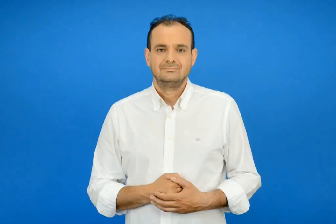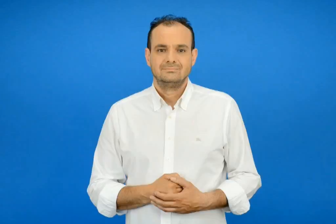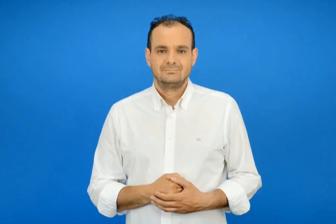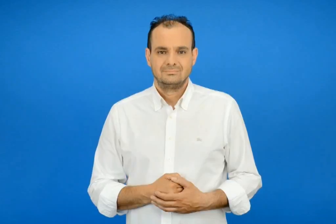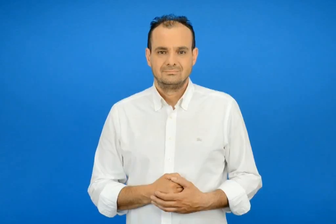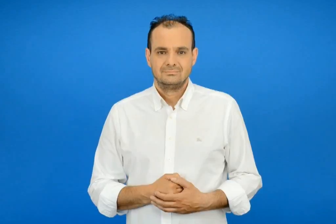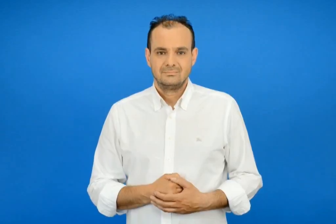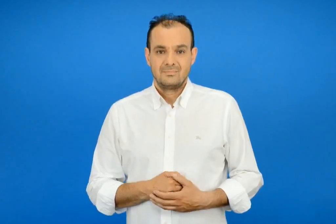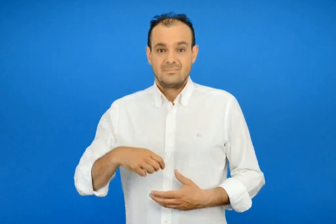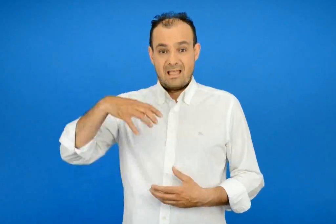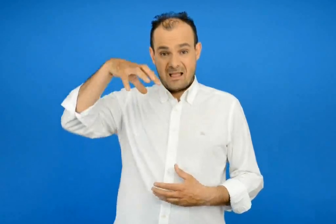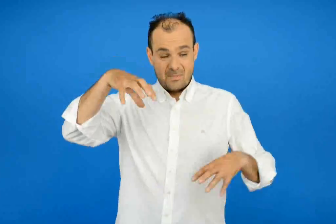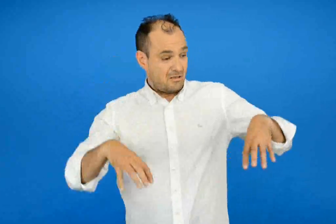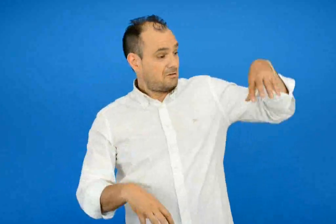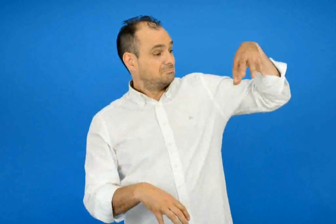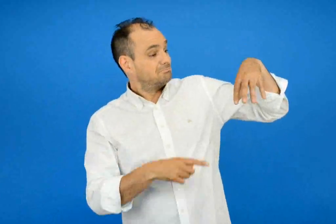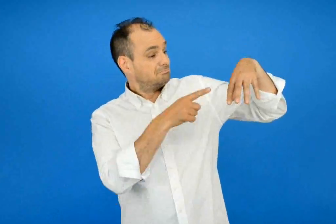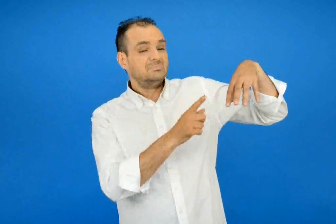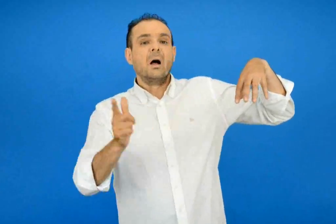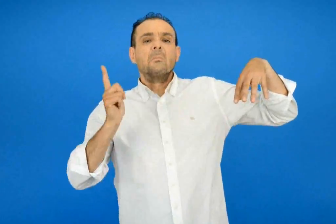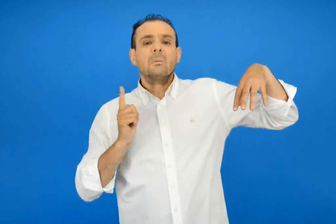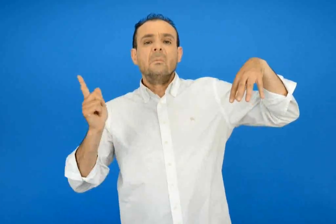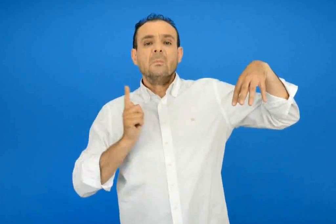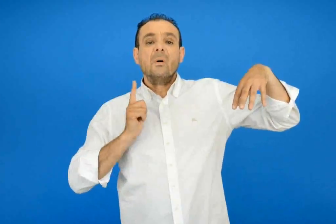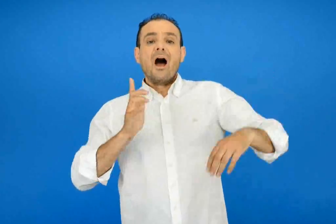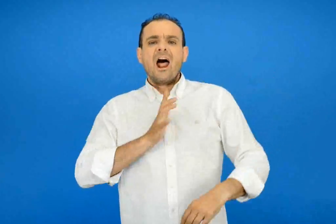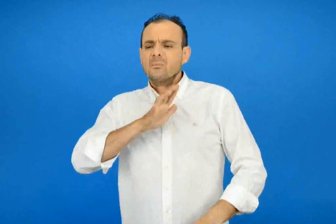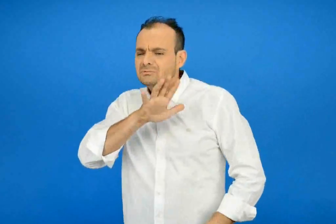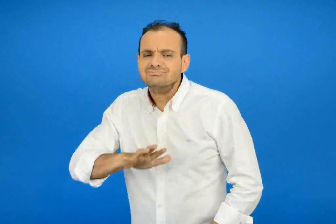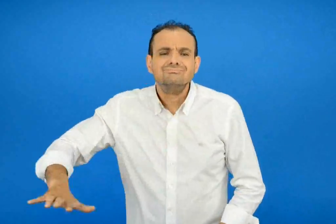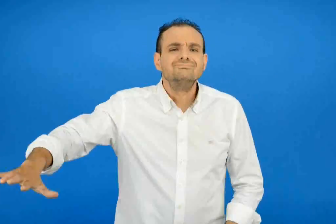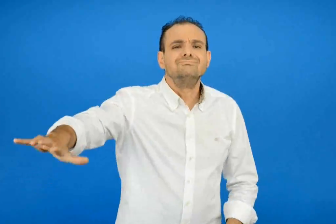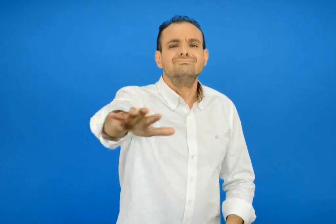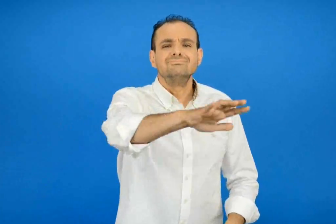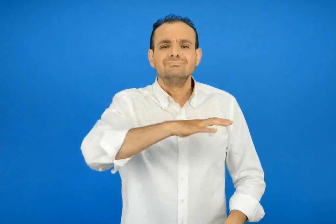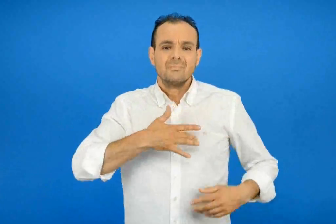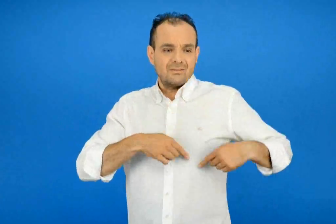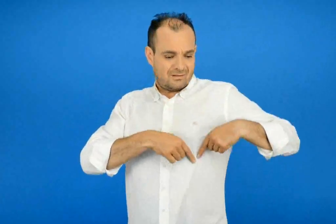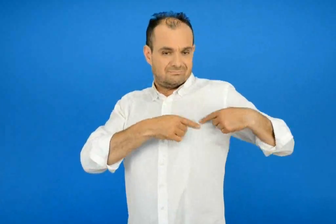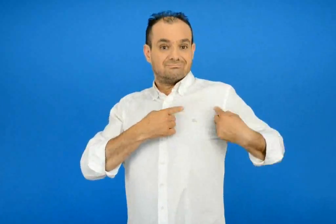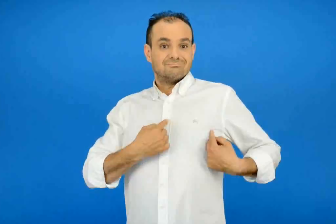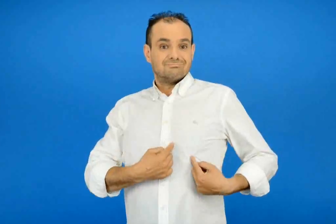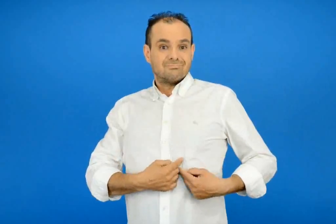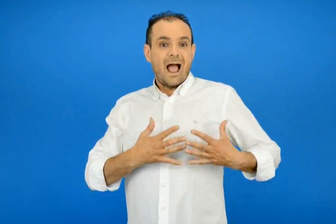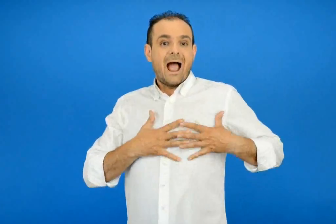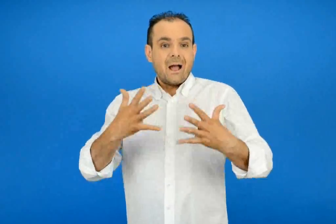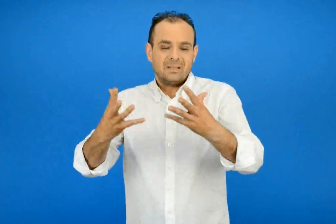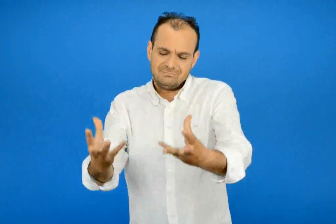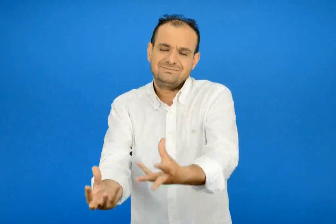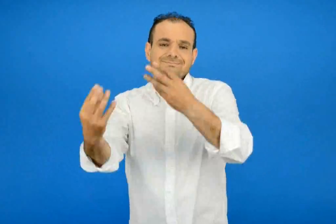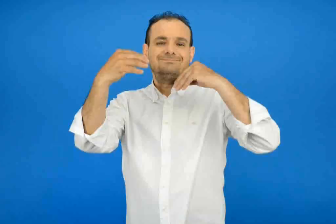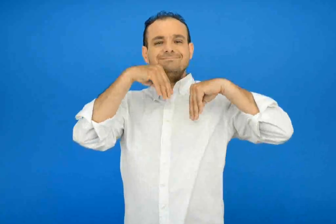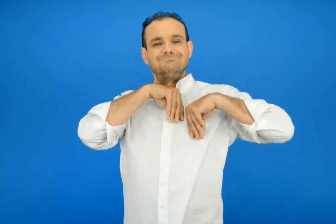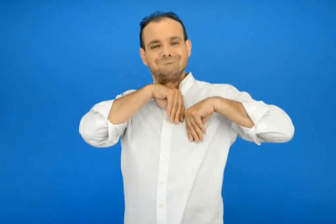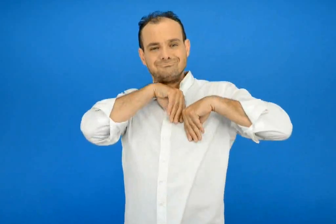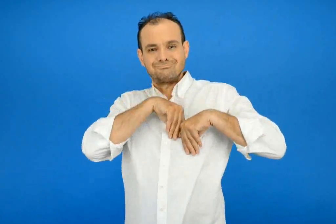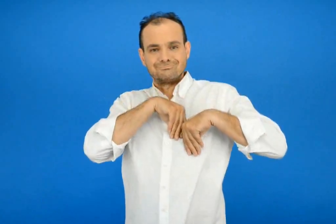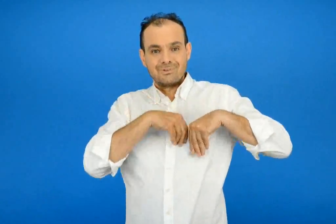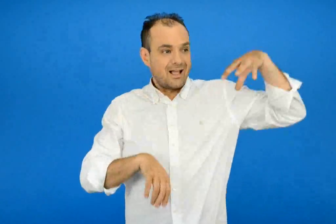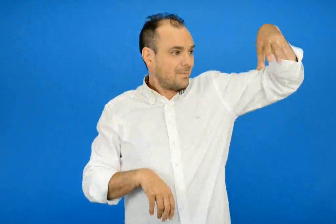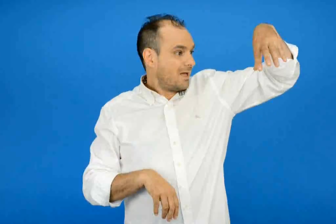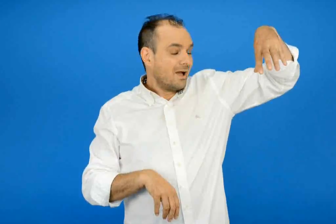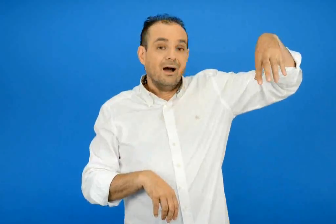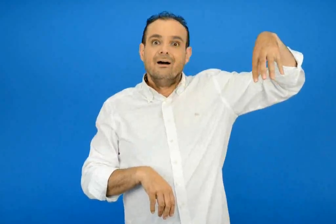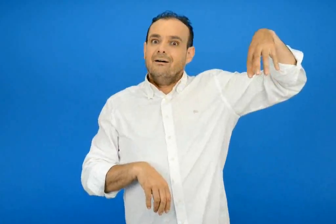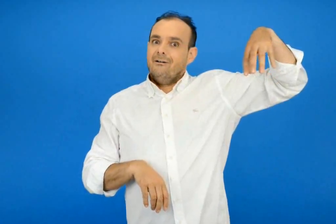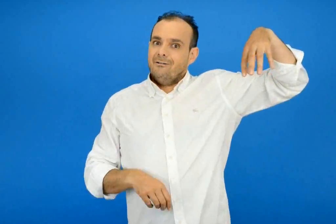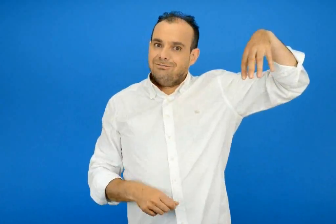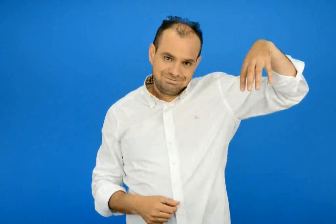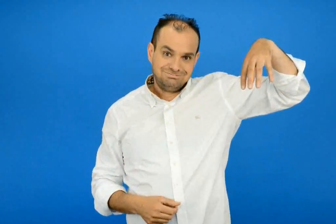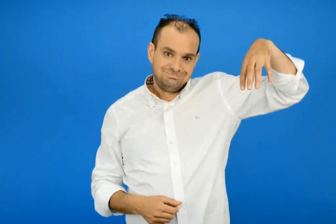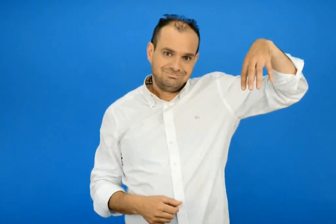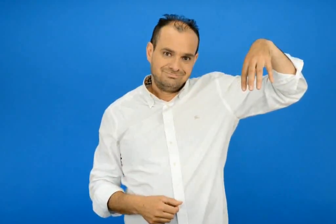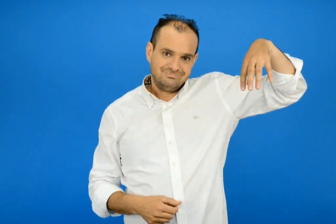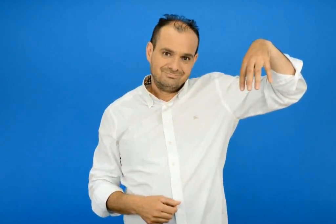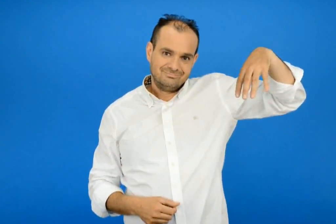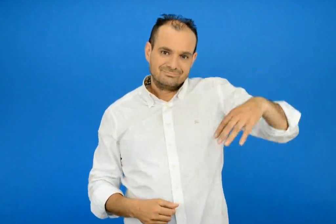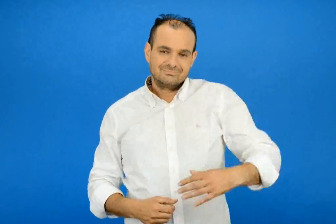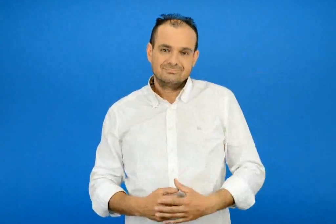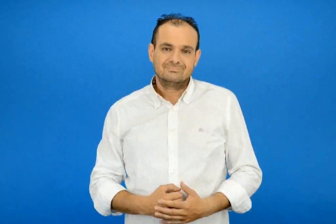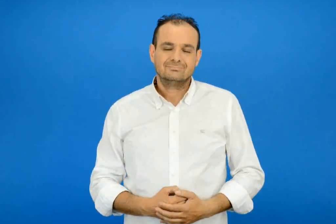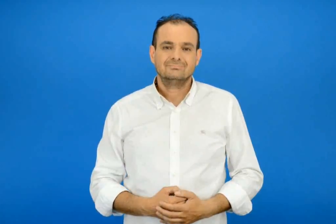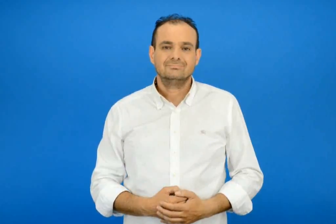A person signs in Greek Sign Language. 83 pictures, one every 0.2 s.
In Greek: περιμένω τις καρδίες των ανθρώπων να γεμίσουνε με αγάπη είπε η καμπανούλα κι αναστέναξε
